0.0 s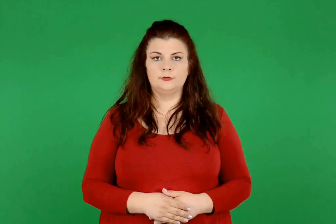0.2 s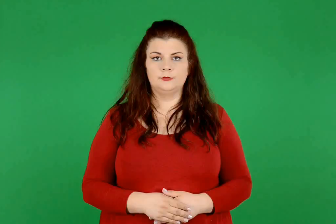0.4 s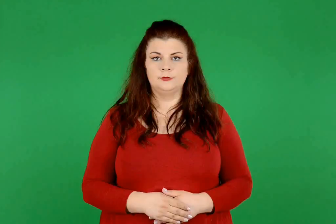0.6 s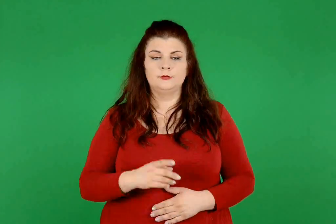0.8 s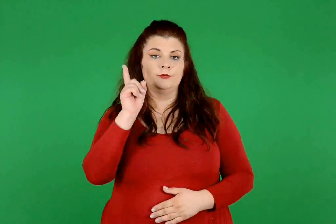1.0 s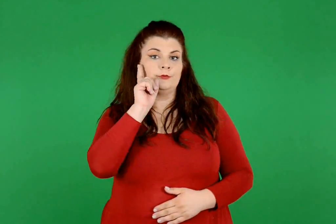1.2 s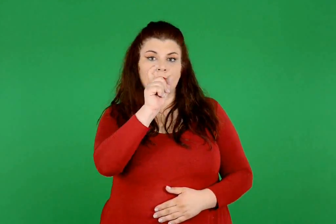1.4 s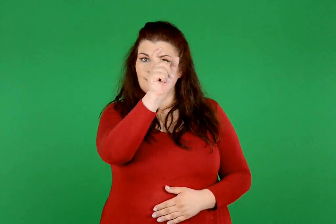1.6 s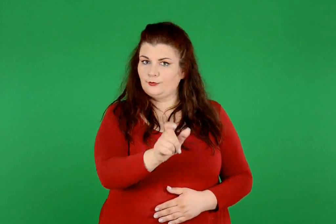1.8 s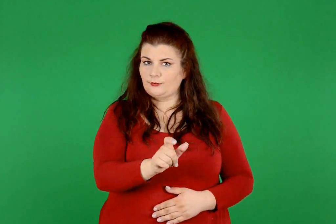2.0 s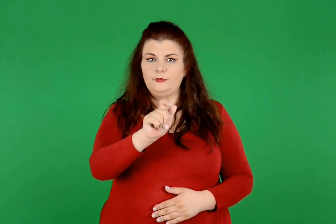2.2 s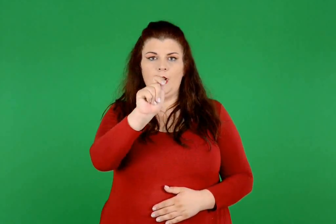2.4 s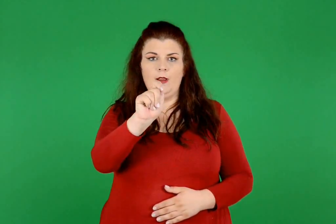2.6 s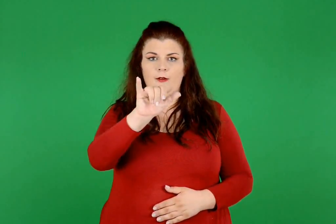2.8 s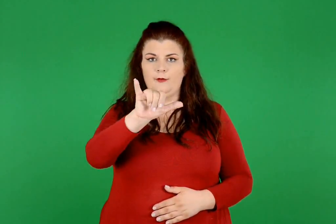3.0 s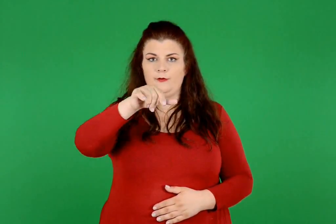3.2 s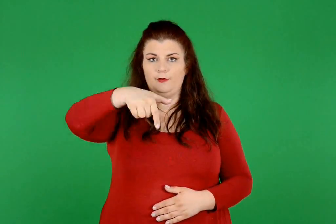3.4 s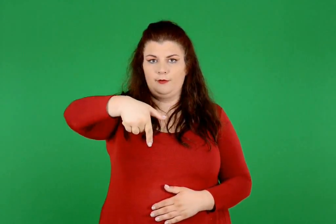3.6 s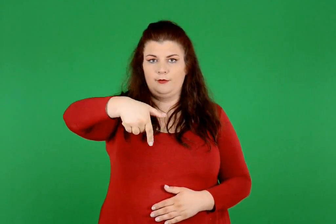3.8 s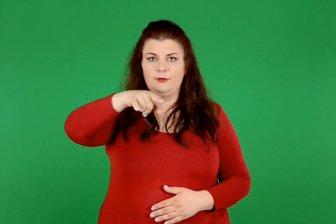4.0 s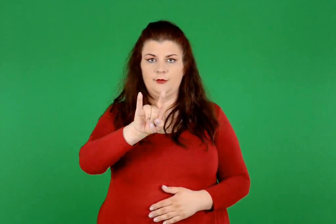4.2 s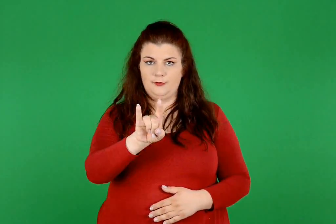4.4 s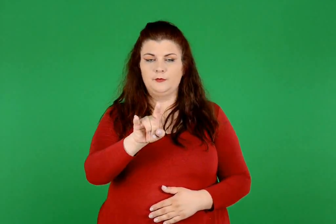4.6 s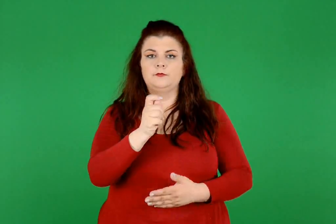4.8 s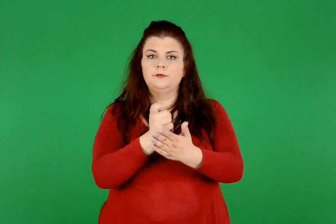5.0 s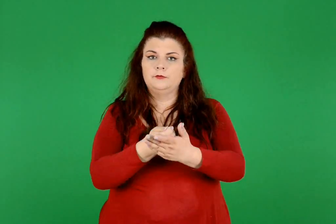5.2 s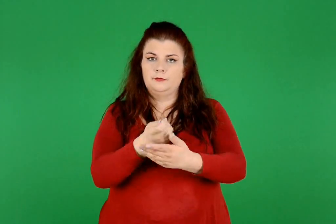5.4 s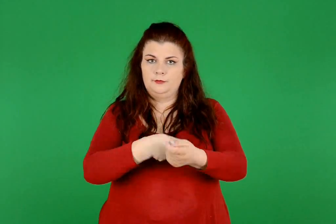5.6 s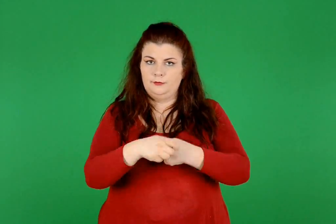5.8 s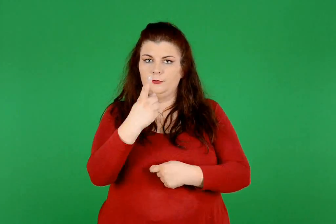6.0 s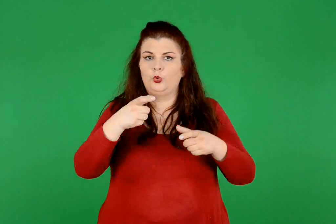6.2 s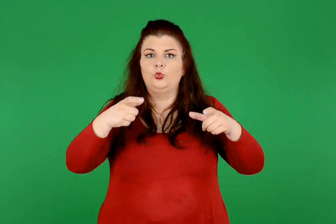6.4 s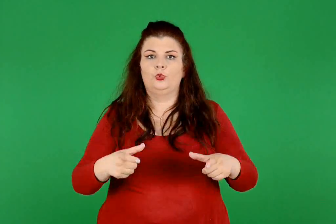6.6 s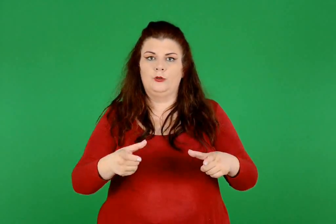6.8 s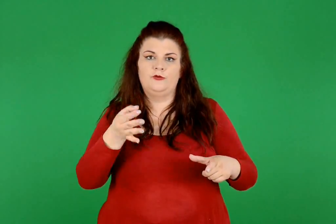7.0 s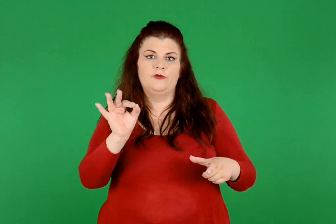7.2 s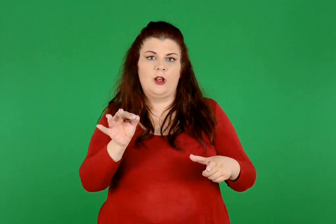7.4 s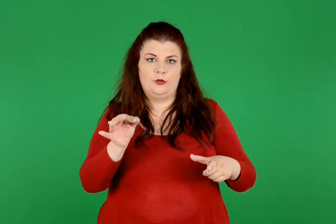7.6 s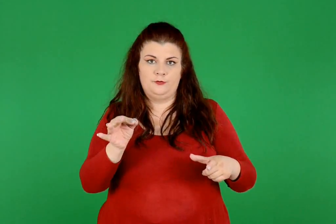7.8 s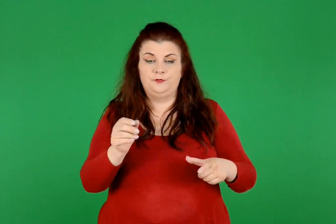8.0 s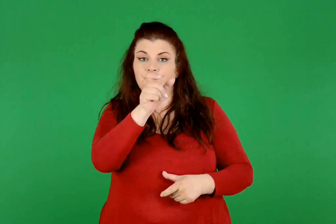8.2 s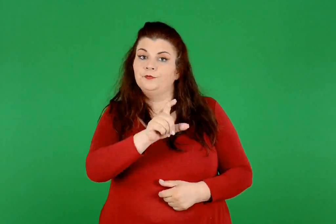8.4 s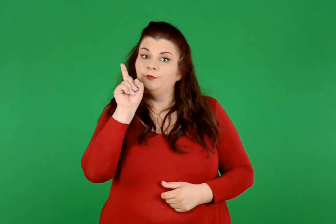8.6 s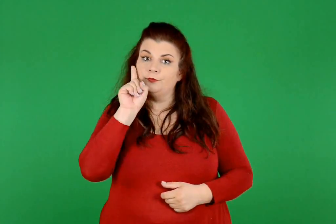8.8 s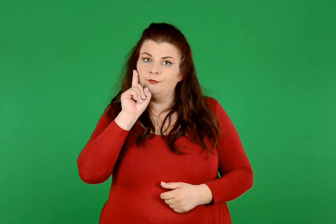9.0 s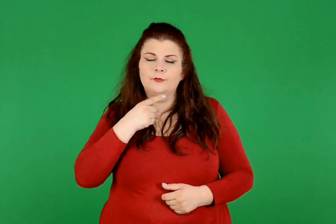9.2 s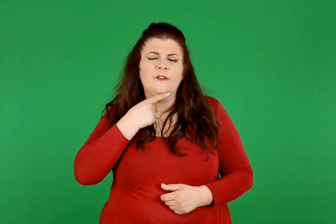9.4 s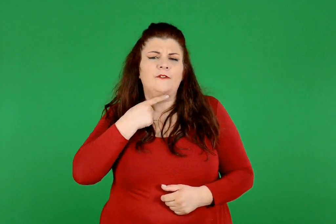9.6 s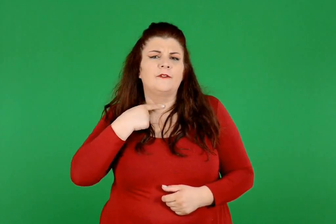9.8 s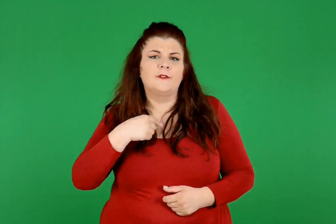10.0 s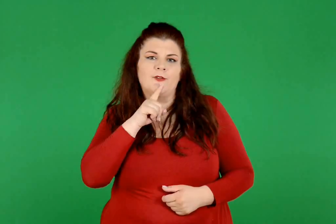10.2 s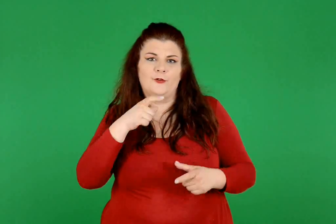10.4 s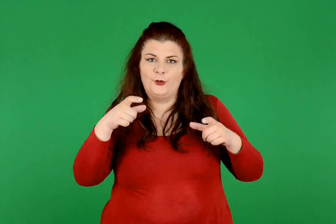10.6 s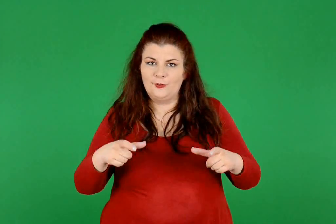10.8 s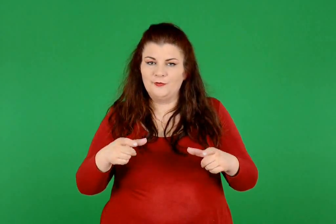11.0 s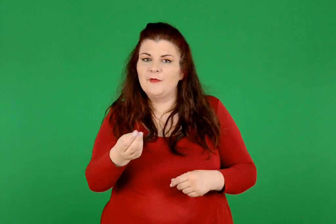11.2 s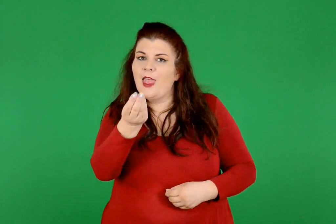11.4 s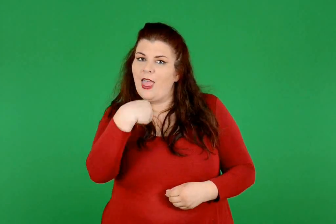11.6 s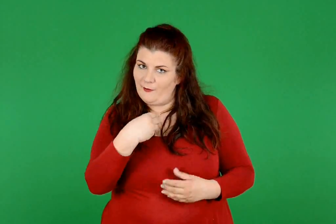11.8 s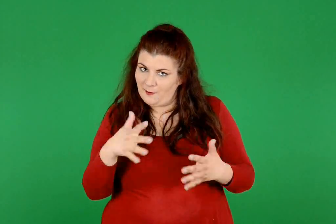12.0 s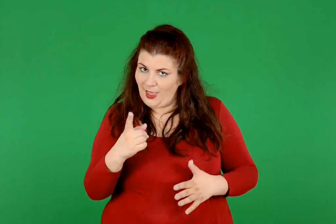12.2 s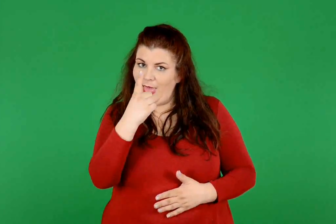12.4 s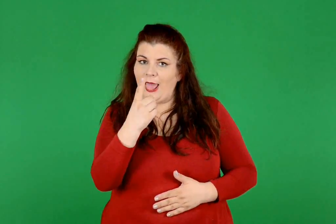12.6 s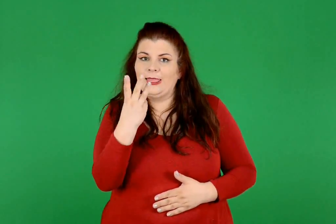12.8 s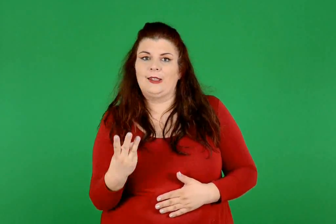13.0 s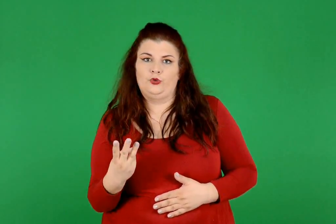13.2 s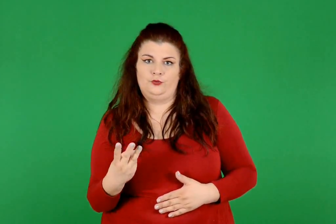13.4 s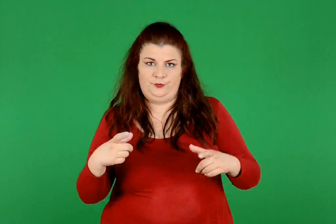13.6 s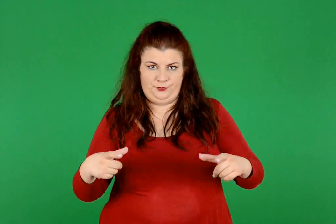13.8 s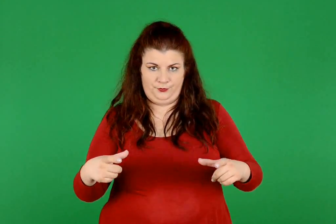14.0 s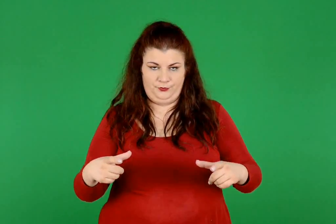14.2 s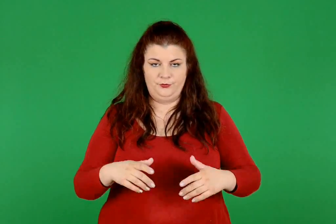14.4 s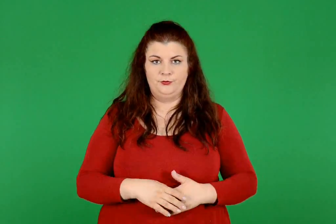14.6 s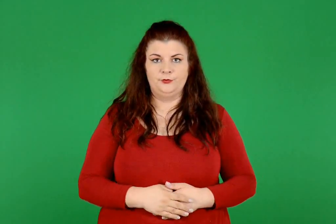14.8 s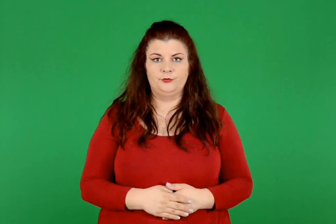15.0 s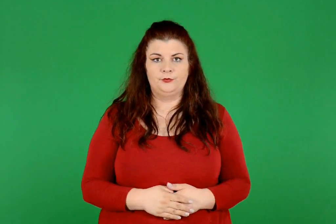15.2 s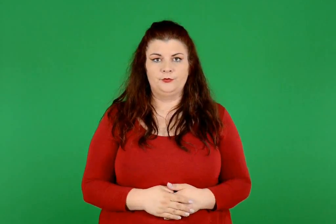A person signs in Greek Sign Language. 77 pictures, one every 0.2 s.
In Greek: η αυγή αγόρασε μια ωραία τούρτα φράουλα. τόσο πολύ της άρεσε που έφαγε το 1/3 της τούρτας
